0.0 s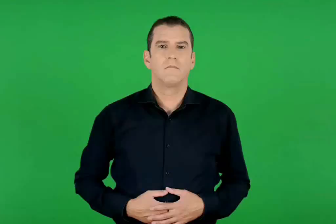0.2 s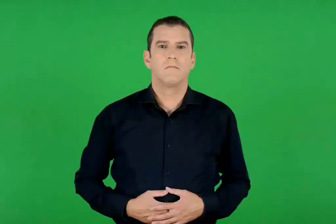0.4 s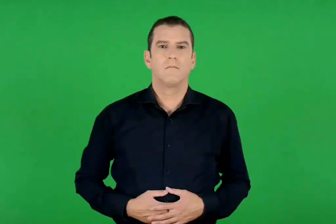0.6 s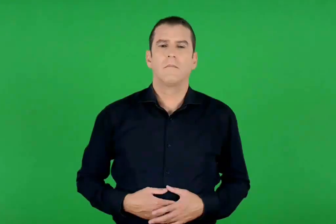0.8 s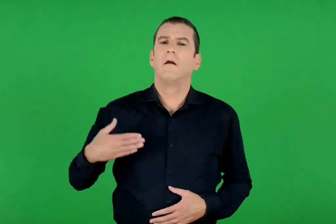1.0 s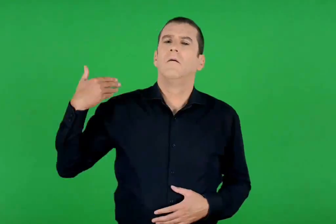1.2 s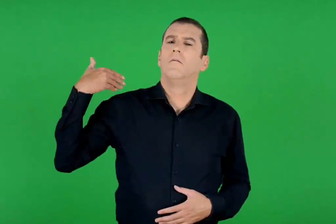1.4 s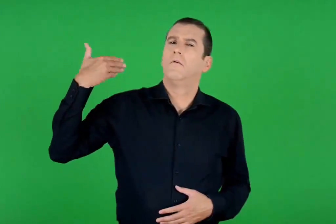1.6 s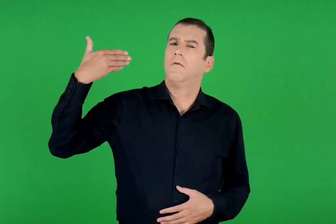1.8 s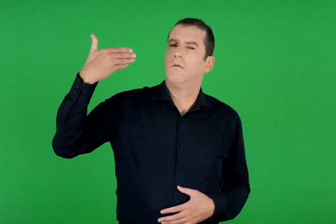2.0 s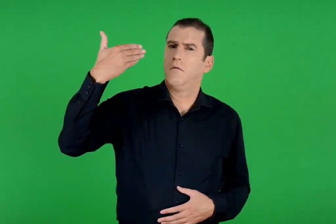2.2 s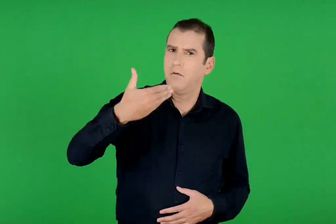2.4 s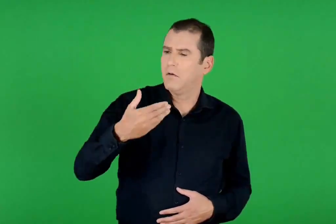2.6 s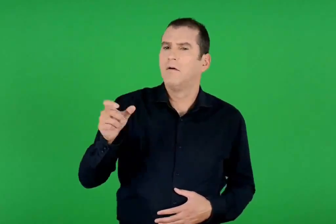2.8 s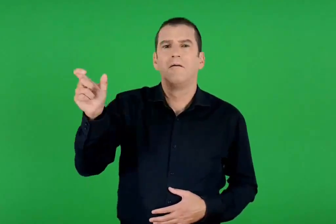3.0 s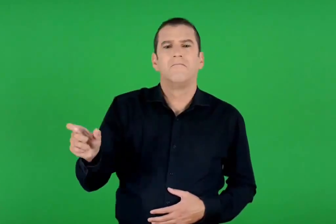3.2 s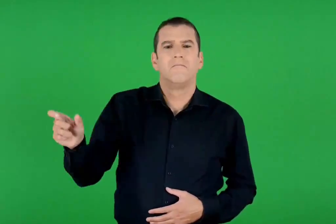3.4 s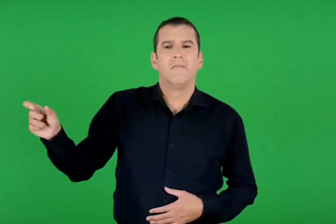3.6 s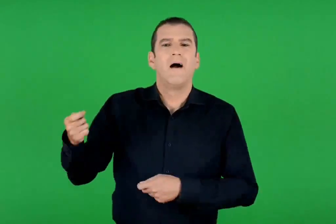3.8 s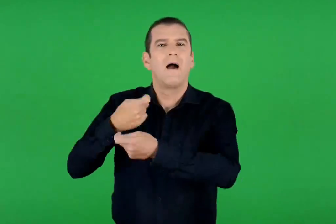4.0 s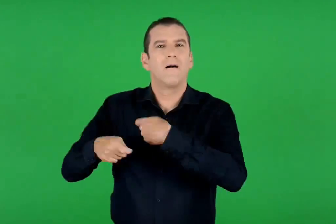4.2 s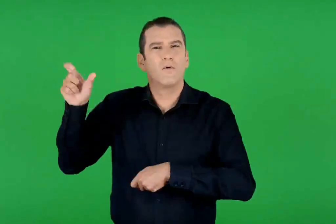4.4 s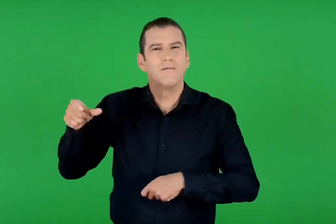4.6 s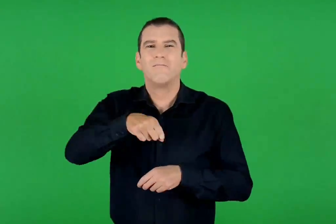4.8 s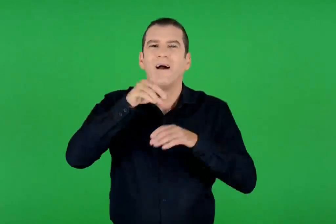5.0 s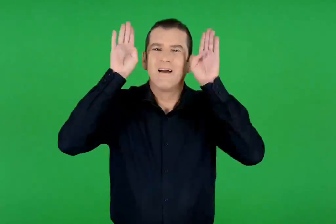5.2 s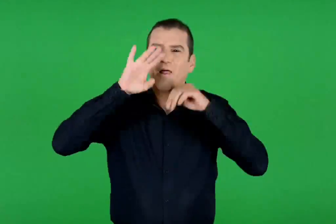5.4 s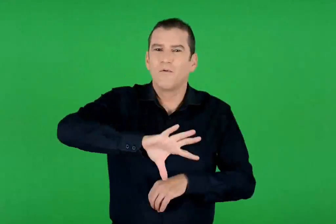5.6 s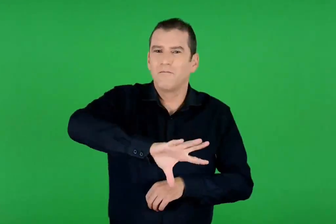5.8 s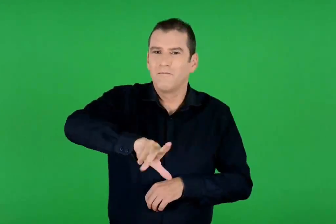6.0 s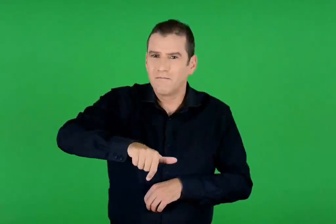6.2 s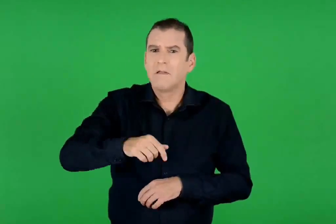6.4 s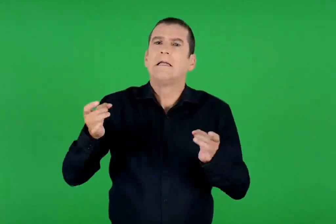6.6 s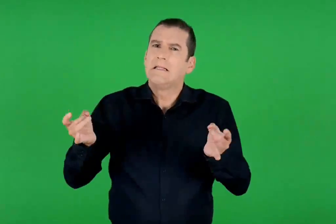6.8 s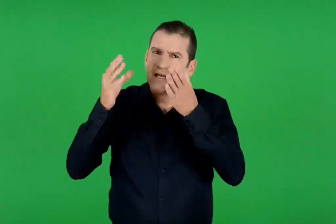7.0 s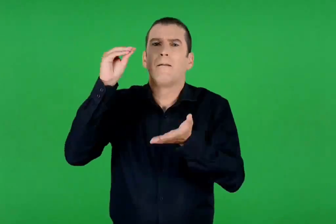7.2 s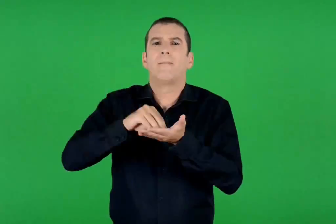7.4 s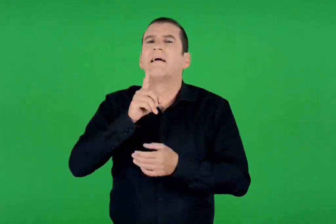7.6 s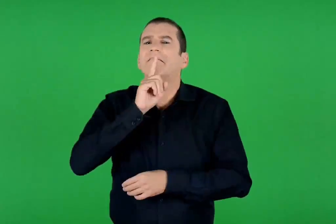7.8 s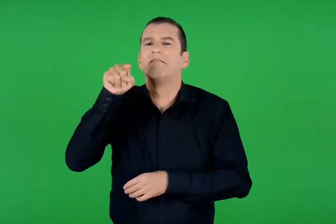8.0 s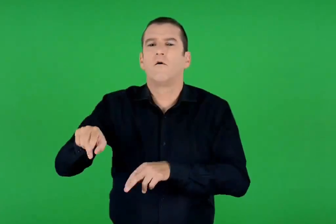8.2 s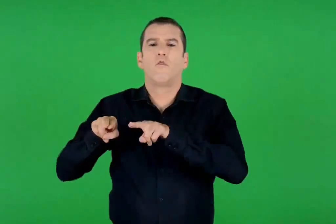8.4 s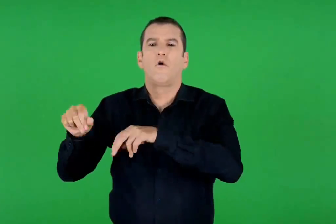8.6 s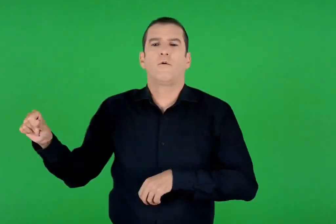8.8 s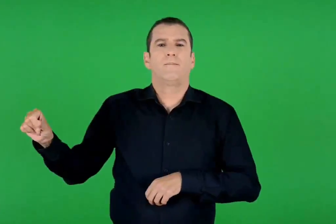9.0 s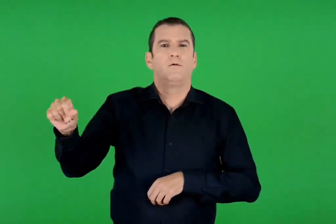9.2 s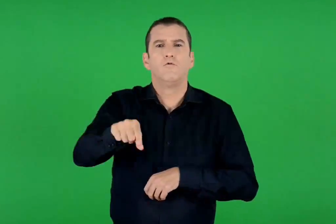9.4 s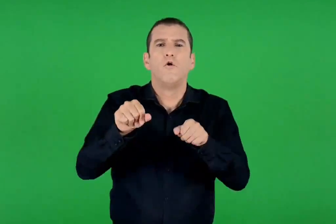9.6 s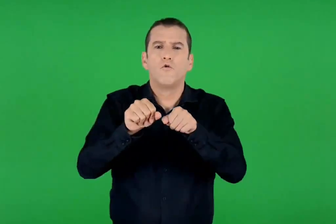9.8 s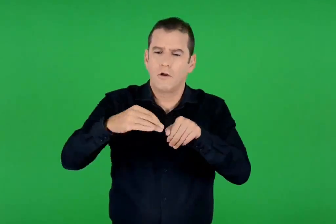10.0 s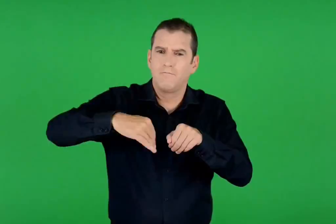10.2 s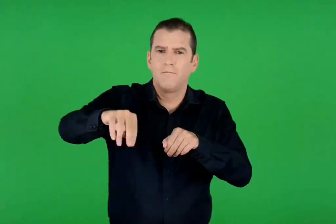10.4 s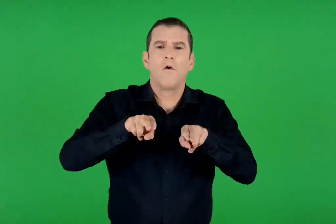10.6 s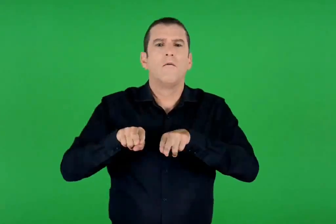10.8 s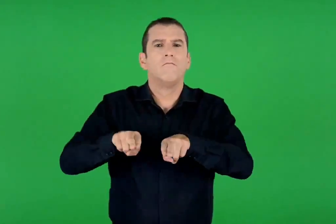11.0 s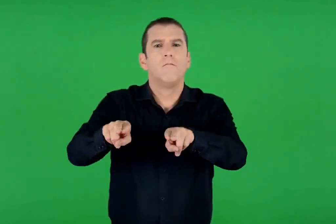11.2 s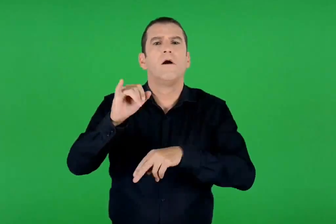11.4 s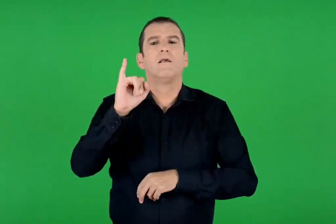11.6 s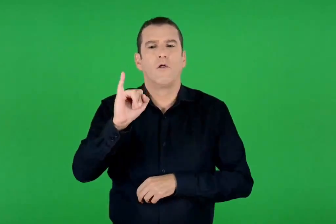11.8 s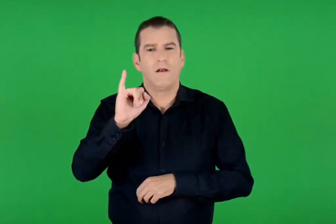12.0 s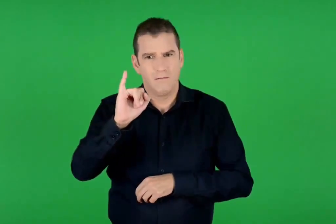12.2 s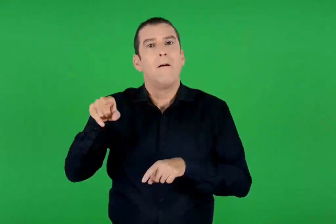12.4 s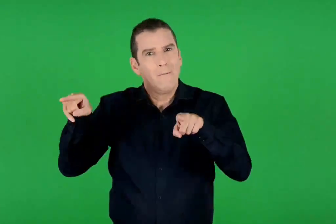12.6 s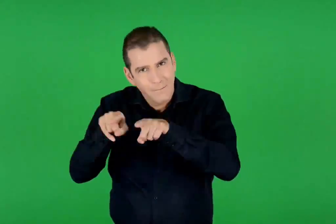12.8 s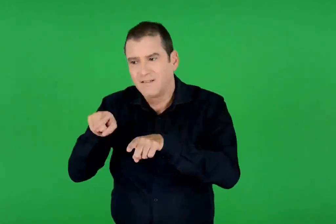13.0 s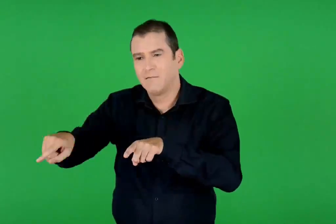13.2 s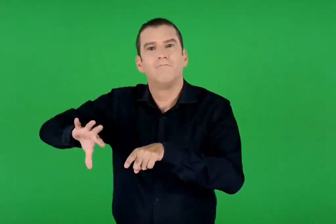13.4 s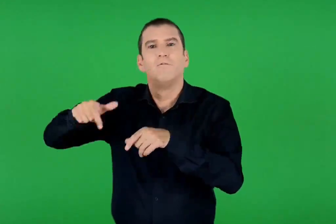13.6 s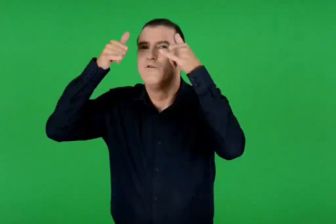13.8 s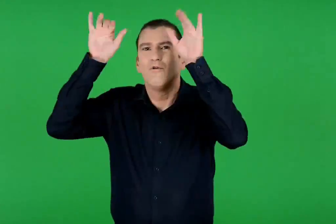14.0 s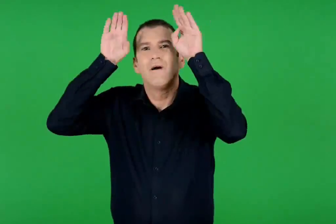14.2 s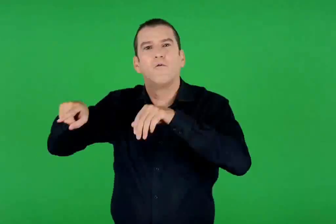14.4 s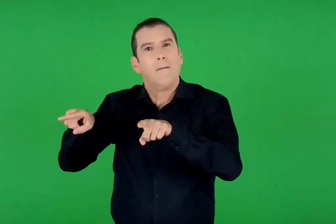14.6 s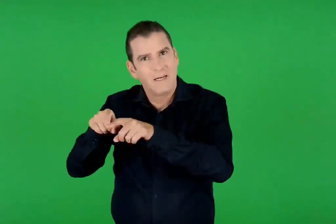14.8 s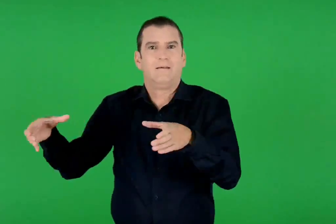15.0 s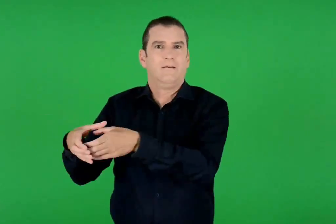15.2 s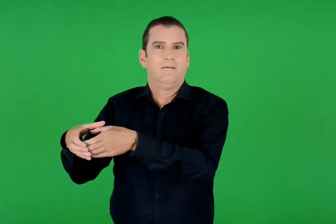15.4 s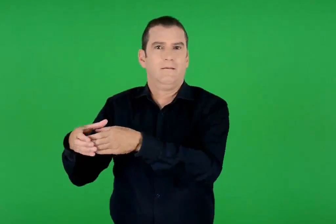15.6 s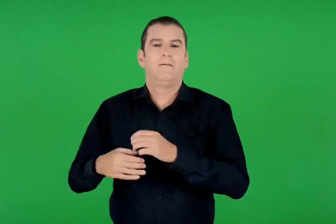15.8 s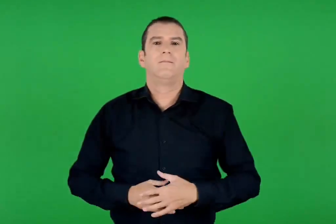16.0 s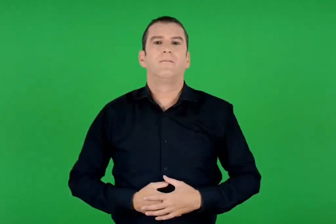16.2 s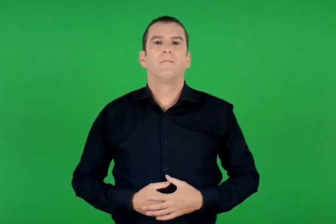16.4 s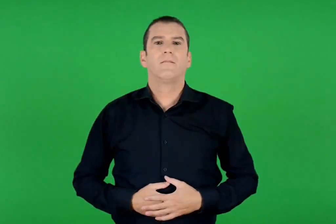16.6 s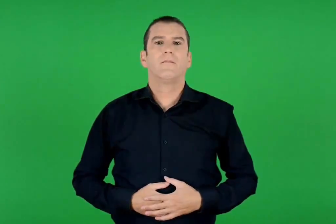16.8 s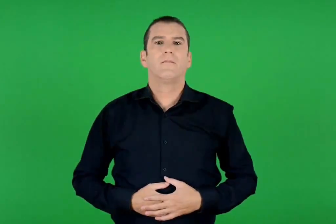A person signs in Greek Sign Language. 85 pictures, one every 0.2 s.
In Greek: μετά από καιρό , οι έμποροι , που είχαν κλέψει το γαϊδούρι , περνούσαν και πάλι από τον ίδιο δρόμο , κοντά στην όχθη του ιορδάνη , έχοντας μαζί τους και το κλεμμένο ζώο
